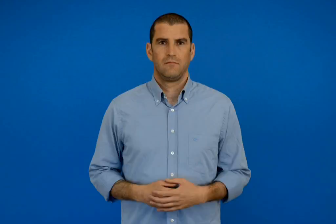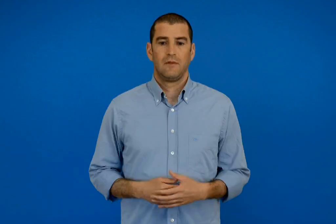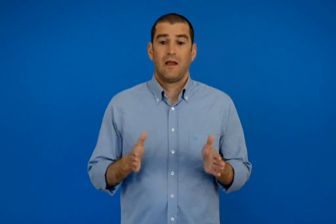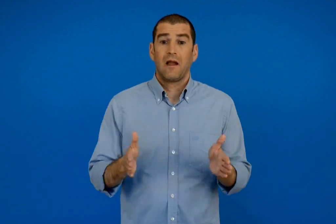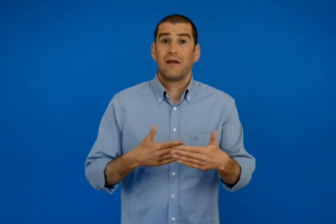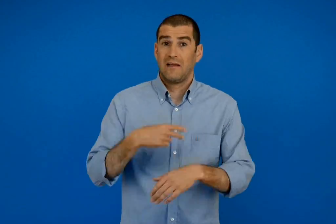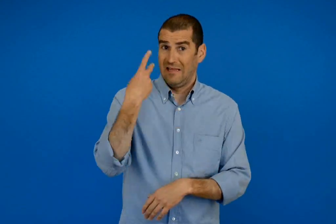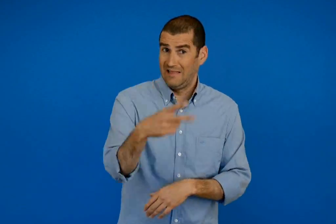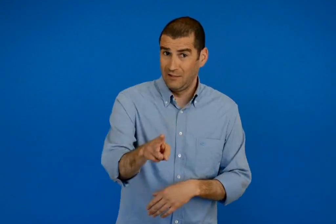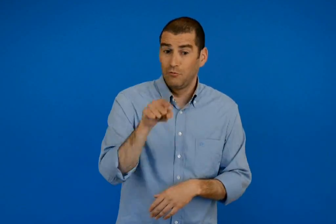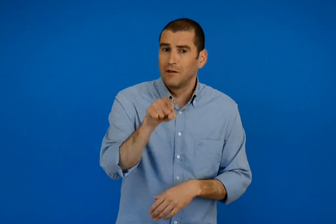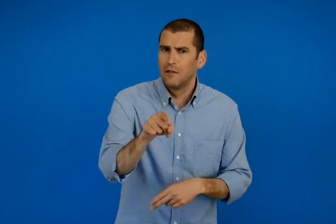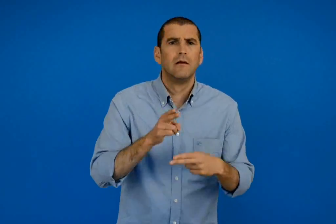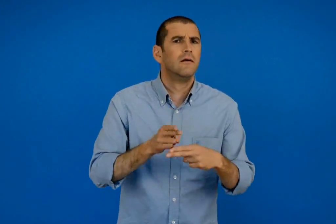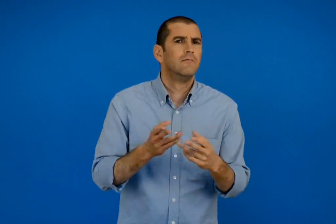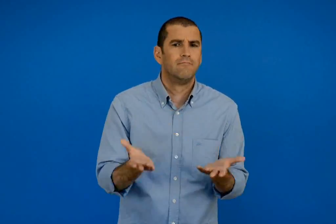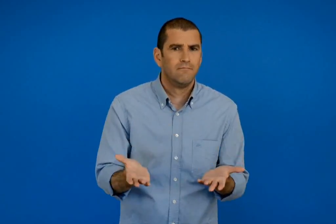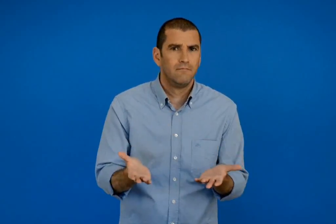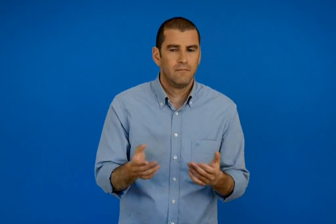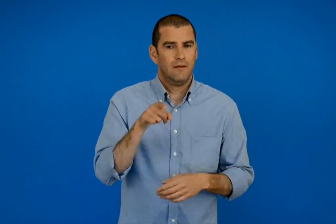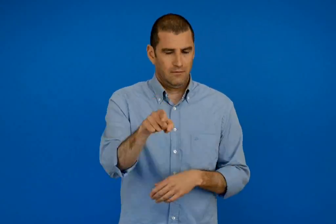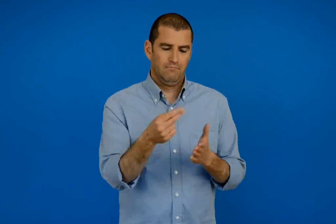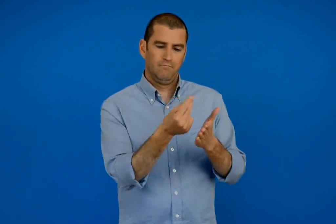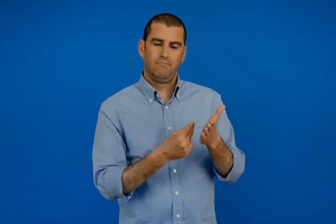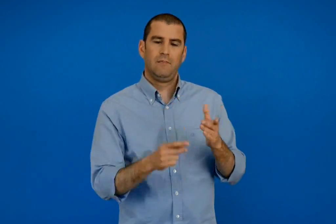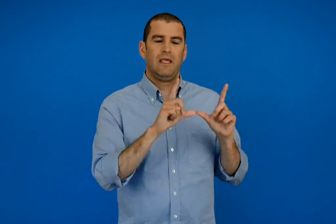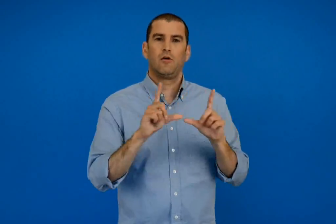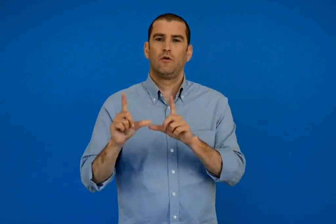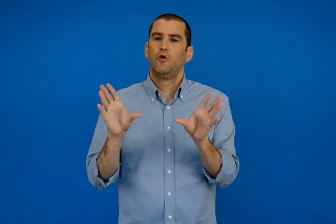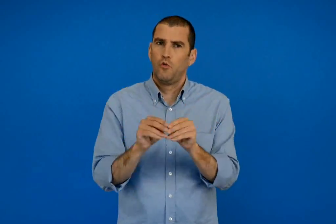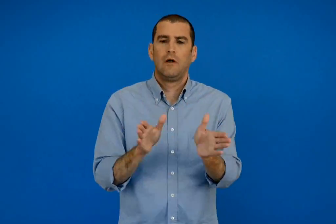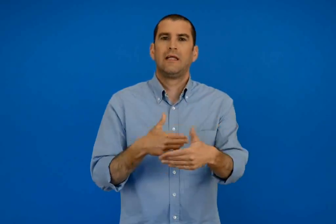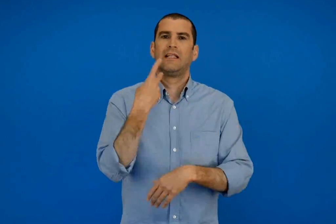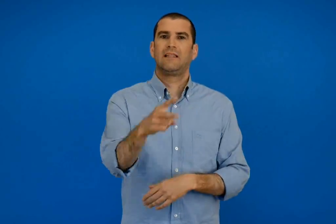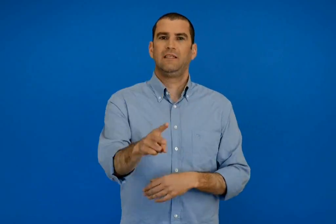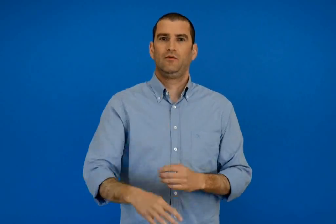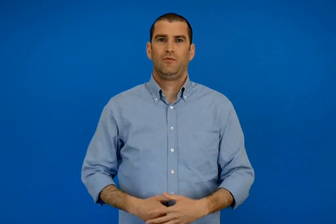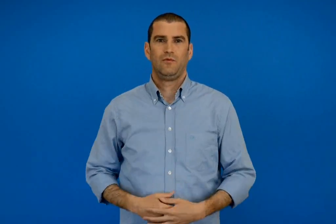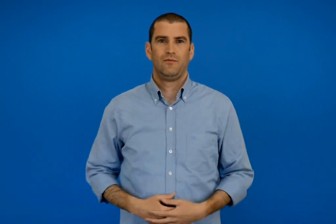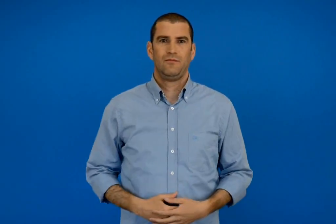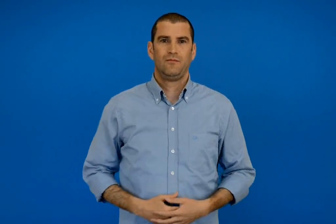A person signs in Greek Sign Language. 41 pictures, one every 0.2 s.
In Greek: τι σημαίνει για σένα η τάξη σου ; να ζωγραφίσεις εικόνες από την τάξη σου
